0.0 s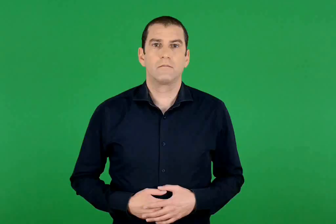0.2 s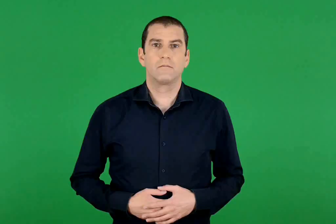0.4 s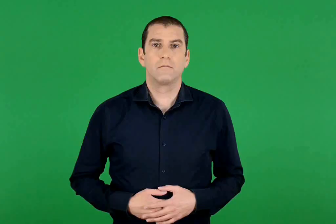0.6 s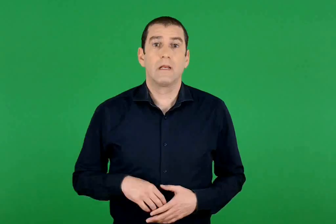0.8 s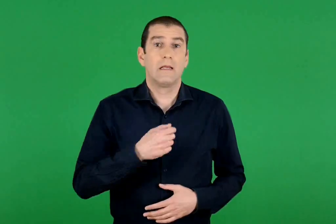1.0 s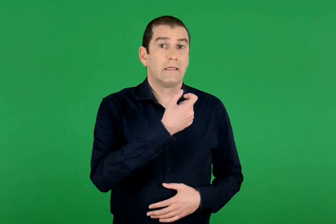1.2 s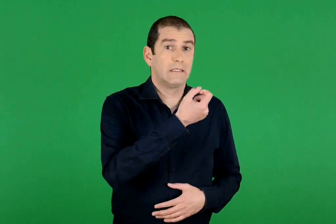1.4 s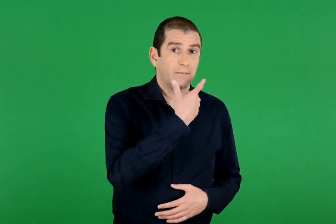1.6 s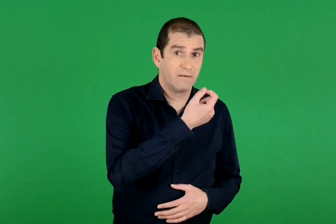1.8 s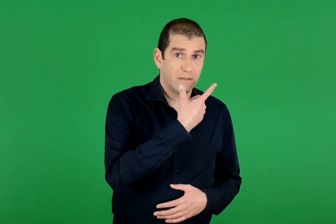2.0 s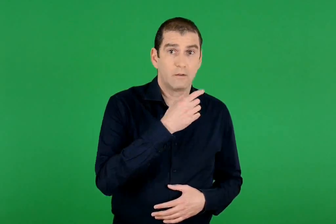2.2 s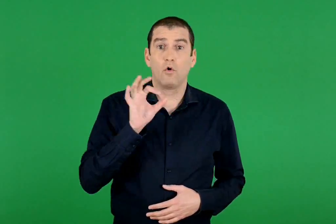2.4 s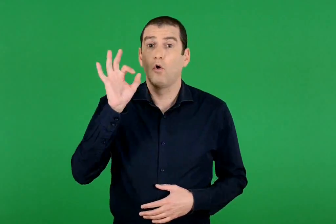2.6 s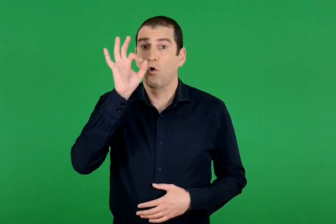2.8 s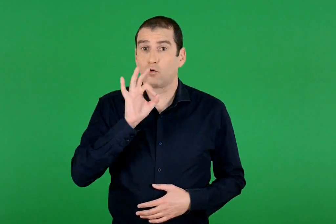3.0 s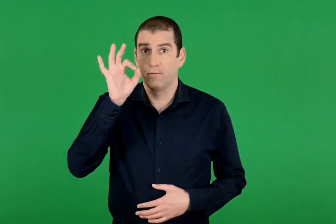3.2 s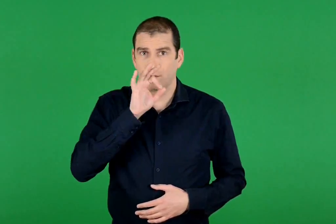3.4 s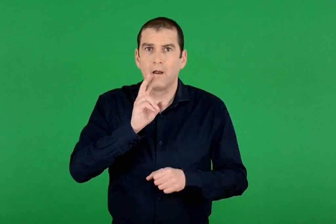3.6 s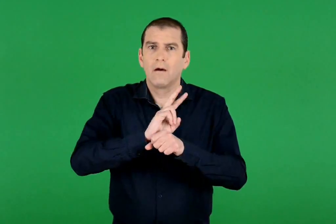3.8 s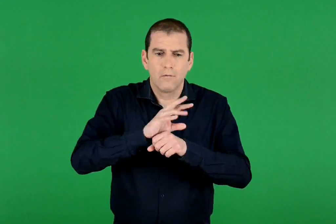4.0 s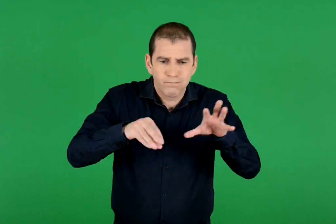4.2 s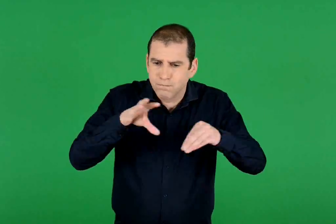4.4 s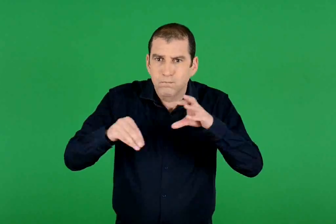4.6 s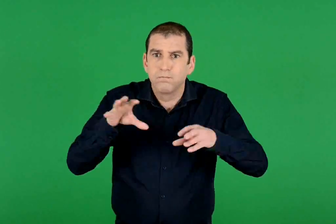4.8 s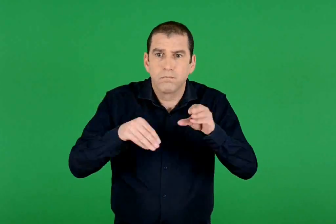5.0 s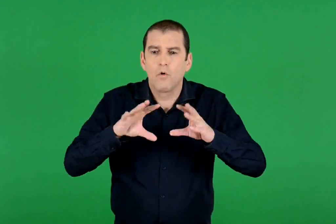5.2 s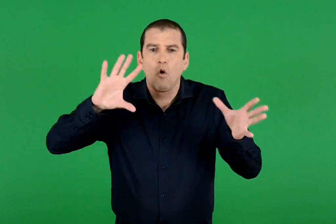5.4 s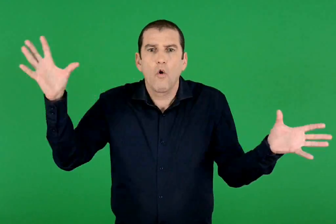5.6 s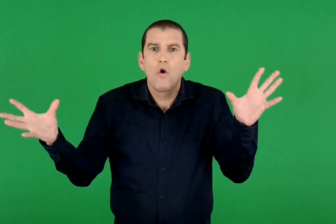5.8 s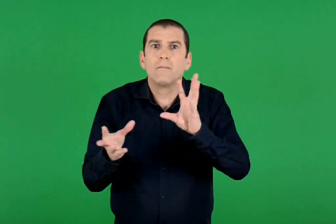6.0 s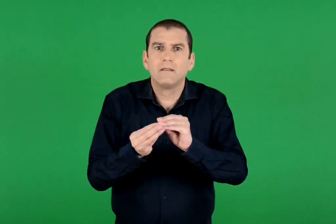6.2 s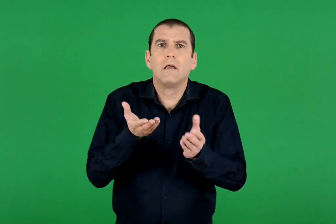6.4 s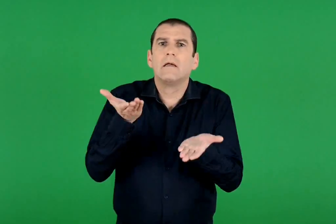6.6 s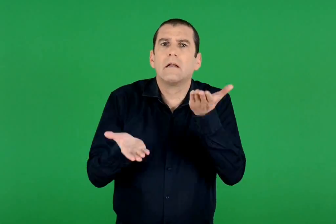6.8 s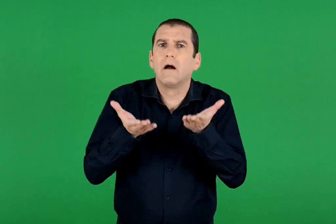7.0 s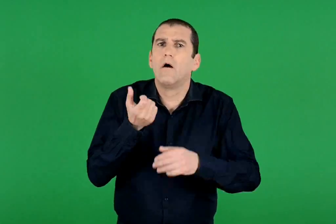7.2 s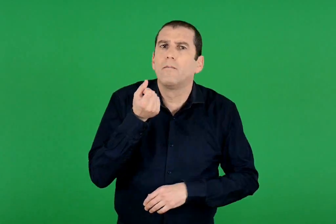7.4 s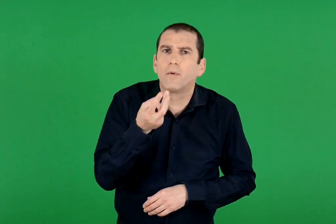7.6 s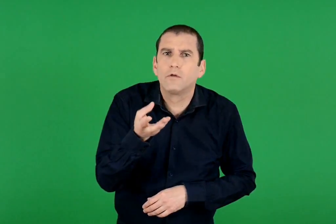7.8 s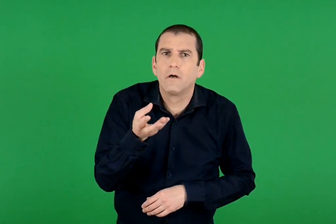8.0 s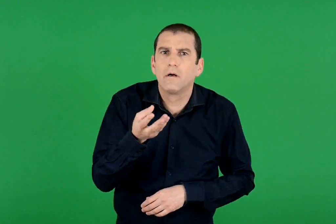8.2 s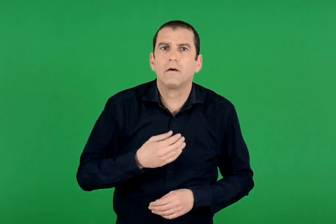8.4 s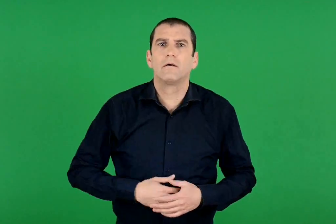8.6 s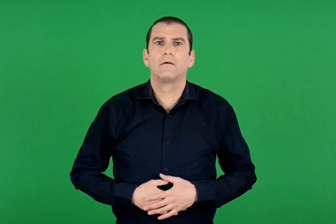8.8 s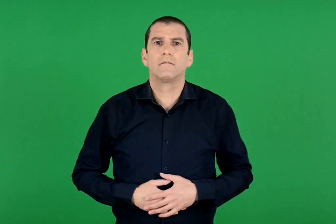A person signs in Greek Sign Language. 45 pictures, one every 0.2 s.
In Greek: πόσα κιλά μάζεψαν συνολικά τον σεπτέμβριο και τον οκτώβριο ;
